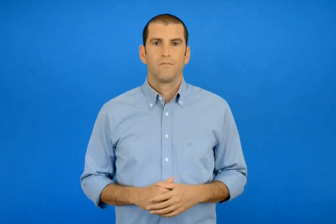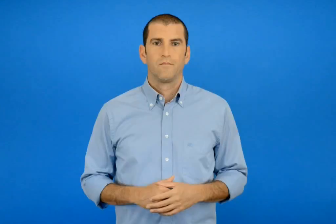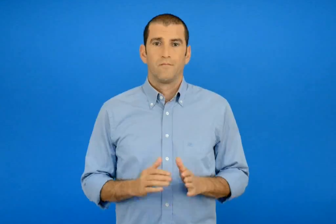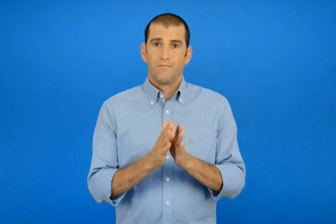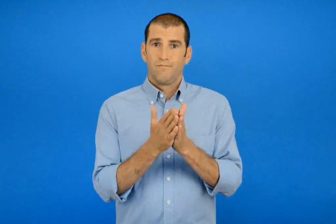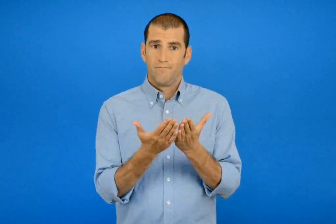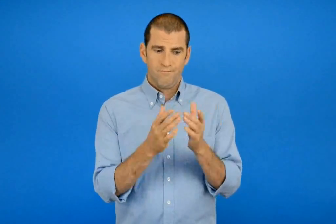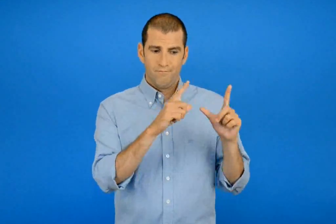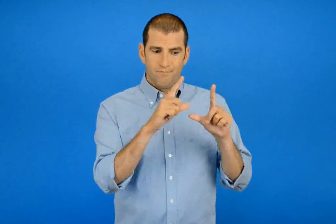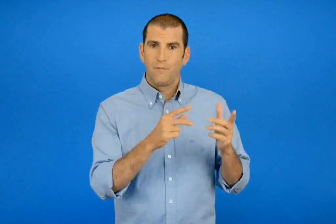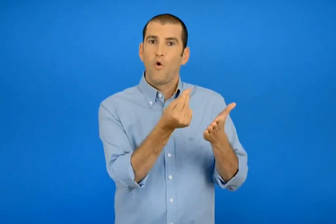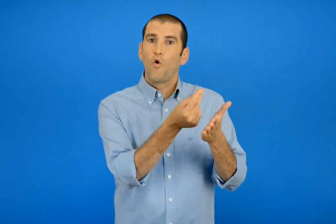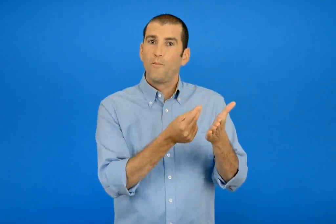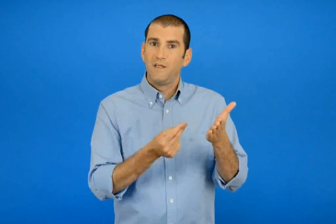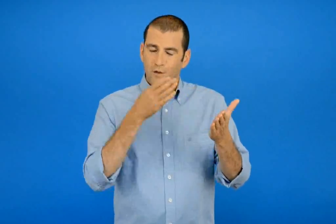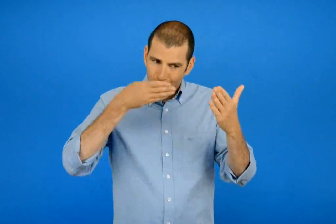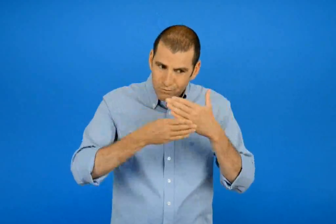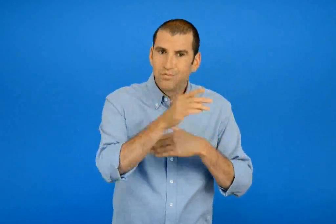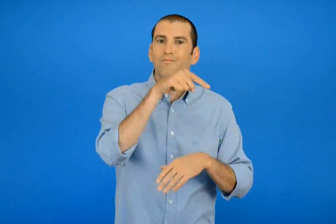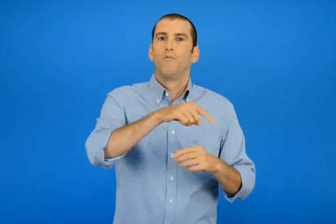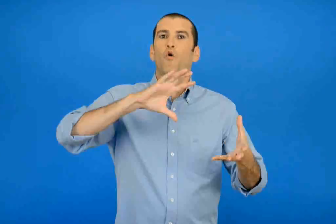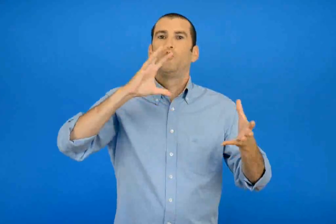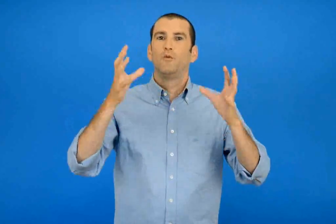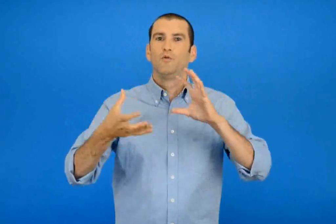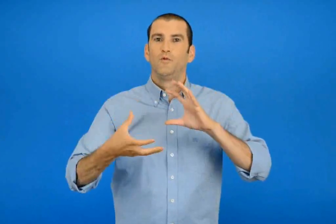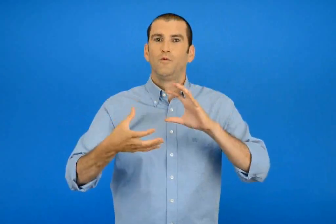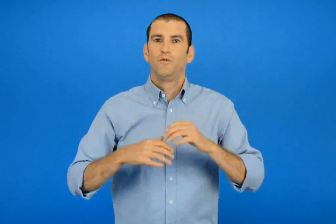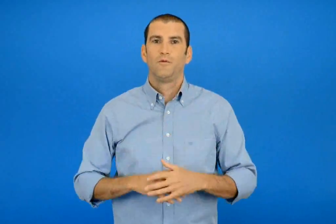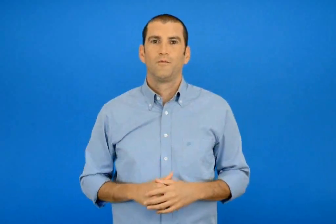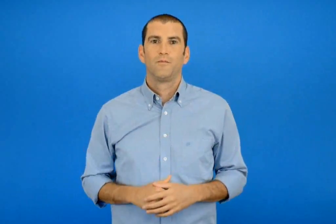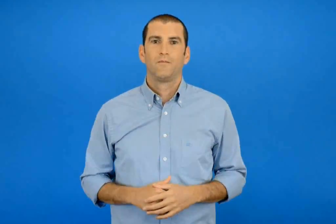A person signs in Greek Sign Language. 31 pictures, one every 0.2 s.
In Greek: στον κόσμο των κόμικς
